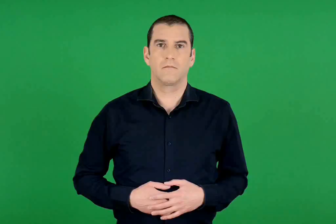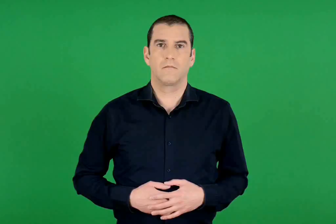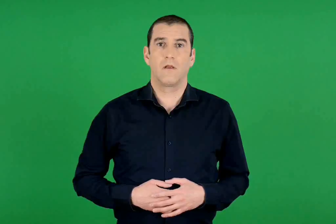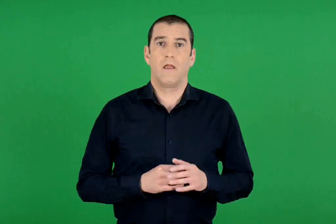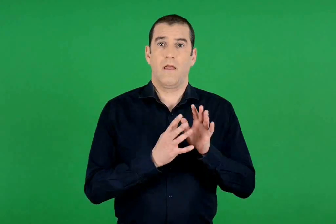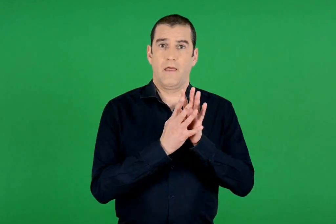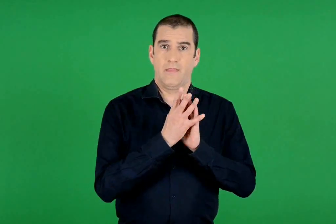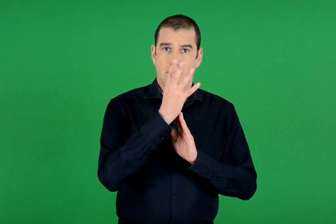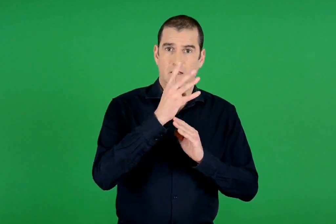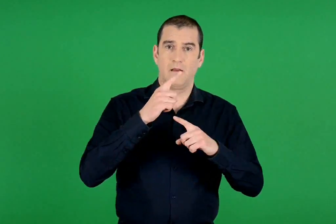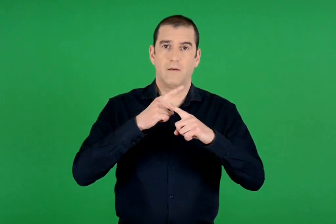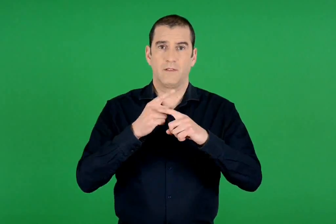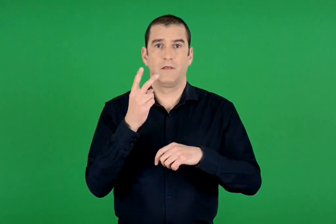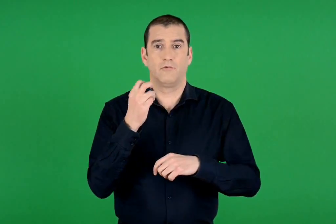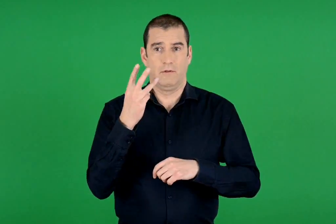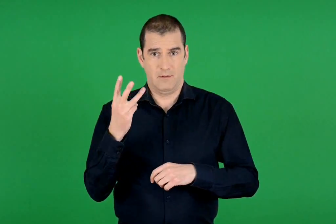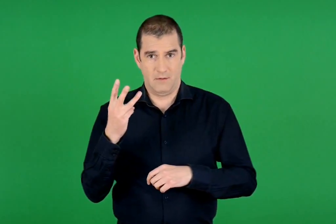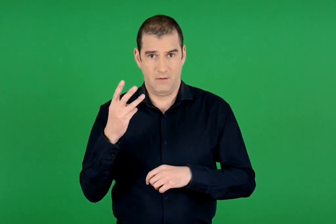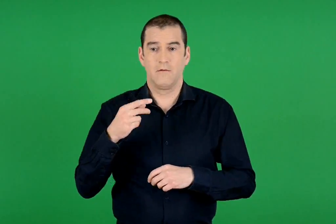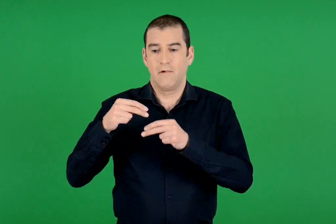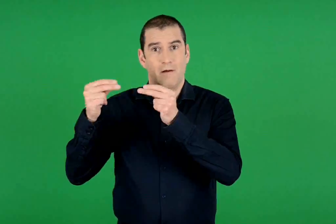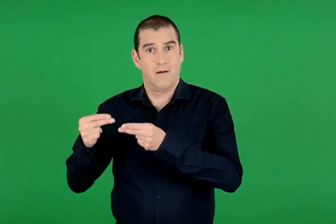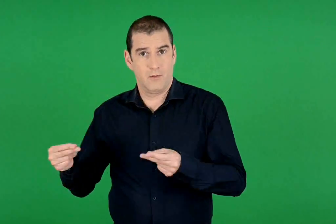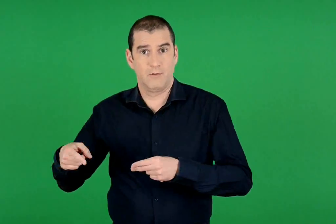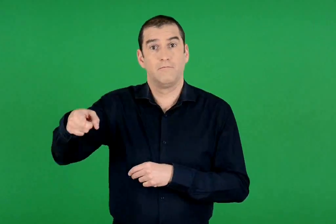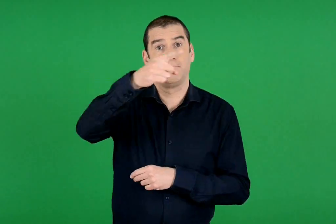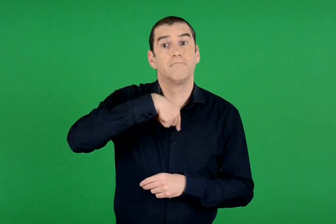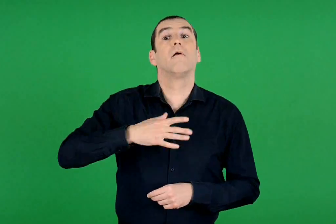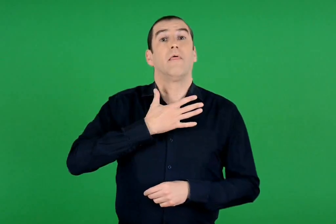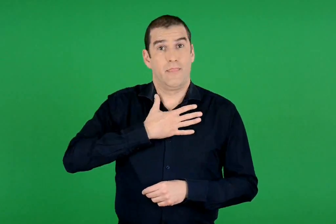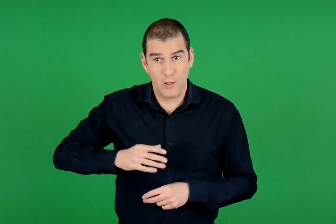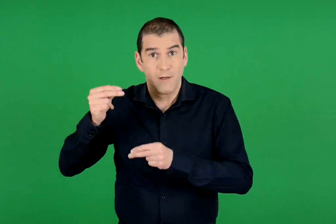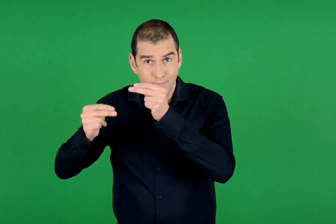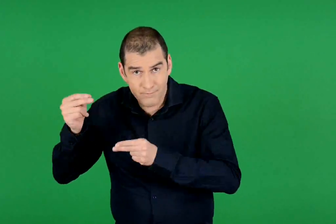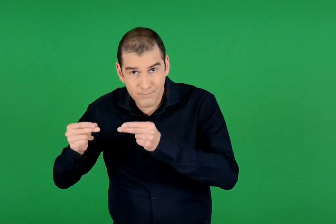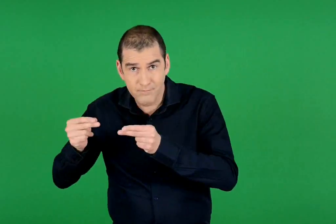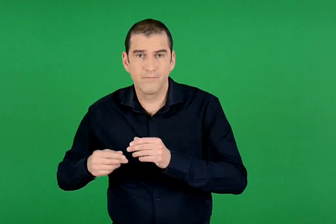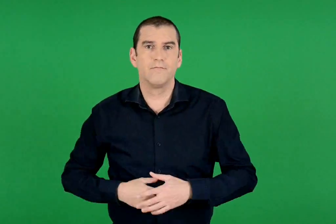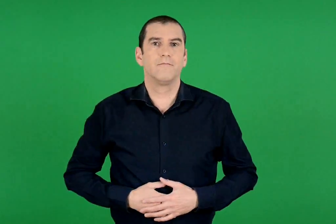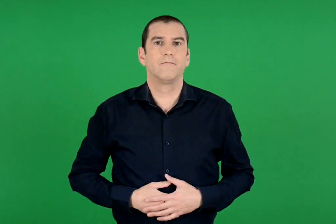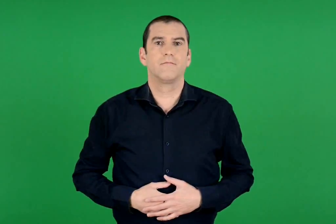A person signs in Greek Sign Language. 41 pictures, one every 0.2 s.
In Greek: όταν θέλουμε να υπολογίσουμε το γινόμενο 14 x 23
